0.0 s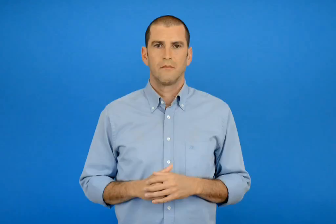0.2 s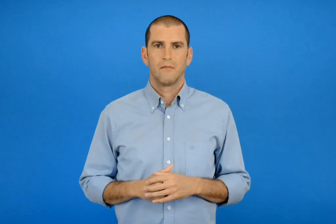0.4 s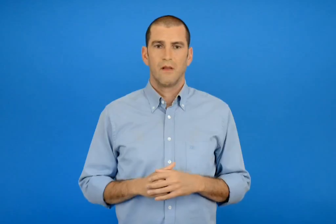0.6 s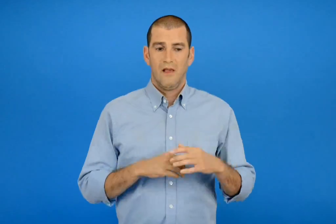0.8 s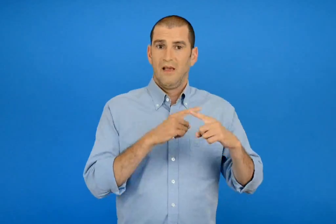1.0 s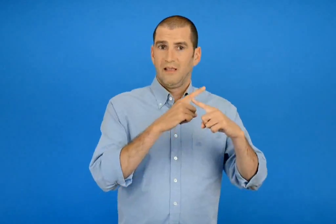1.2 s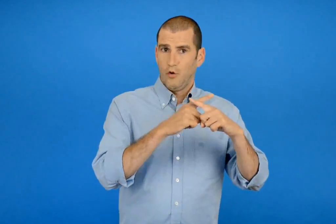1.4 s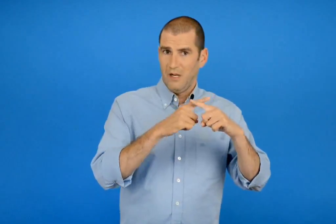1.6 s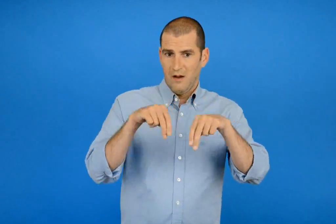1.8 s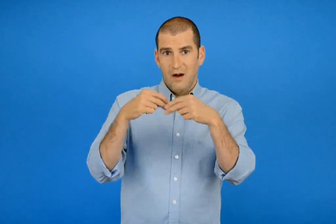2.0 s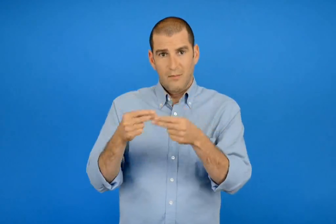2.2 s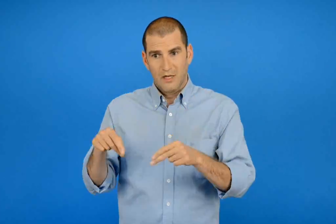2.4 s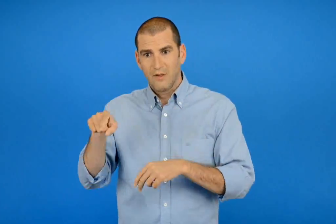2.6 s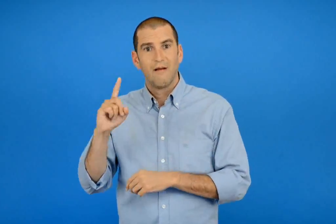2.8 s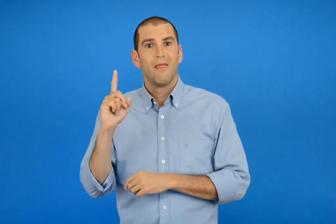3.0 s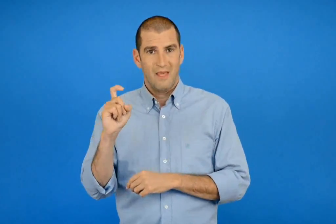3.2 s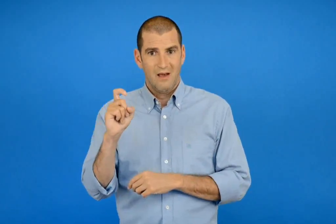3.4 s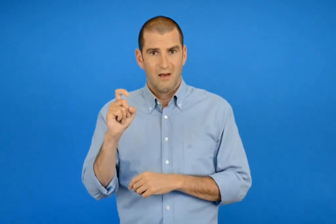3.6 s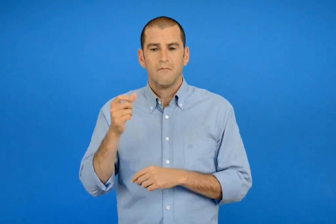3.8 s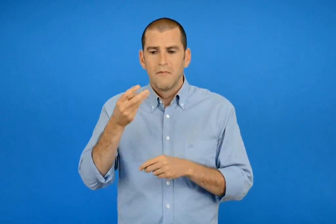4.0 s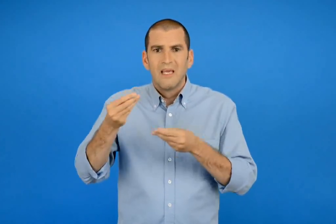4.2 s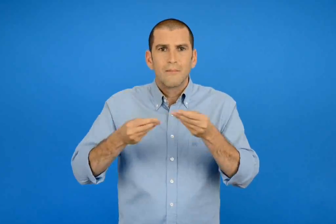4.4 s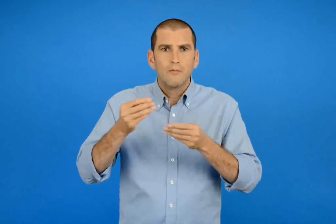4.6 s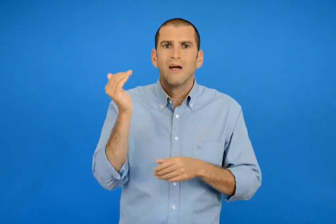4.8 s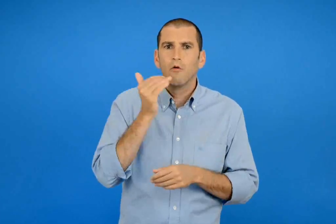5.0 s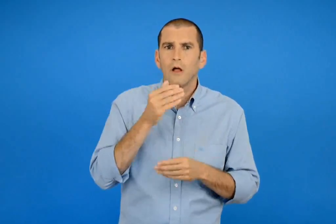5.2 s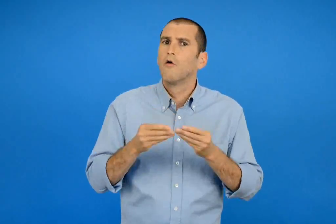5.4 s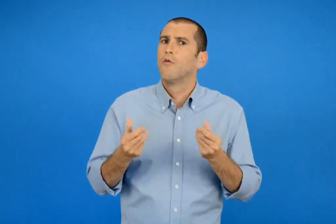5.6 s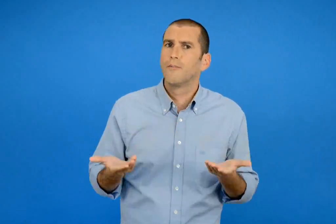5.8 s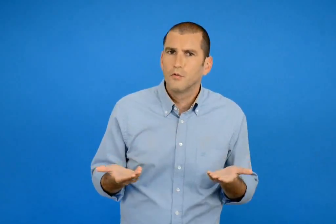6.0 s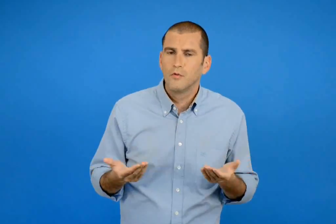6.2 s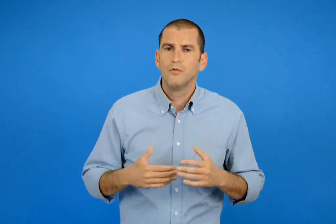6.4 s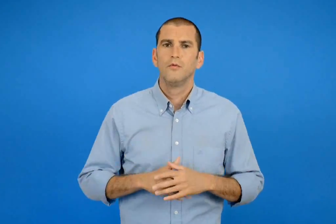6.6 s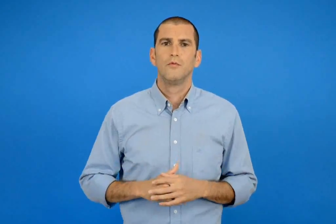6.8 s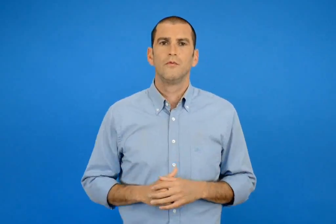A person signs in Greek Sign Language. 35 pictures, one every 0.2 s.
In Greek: πως υπολογίζουμε γρηγορά τα γινόμενα του 10 ;
